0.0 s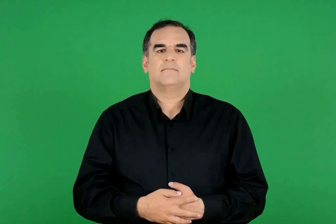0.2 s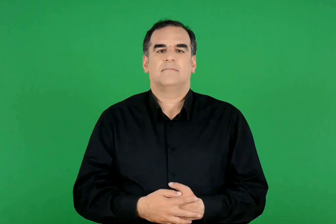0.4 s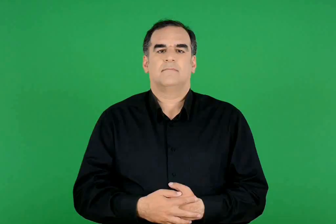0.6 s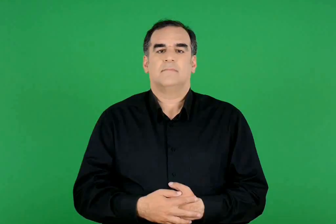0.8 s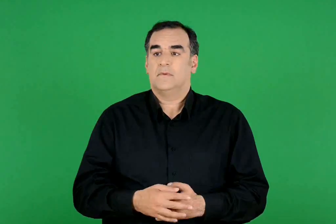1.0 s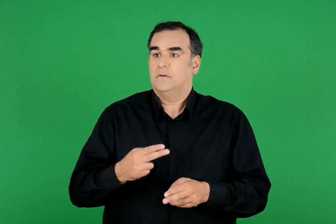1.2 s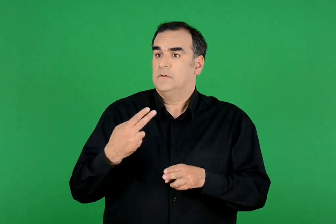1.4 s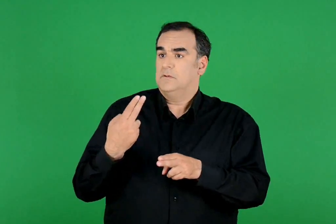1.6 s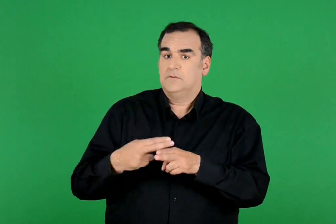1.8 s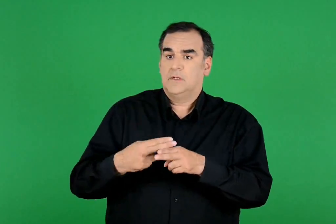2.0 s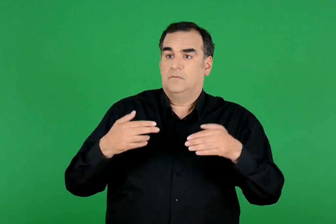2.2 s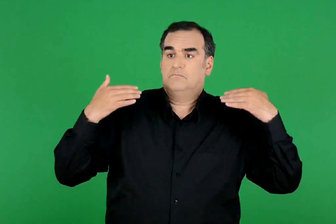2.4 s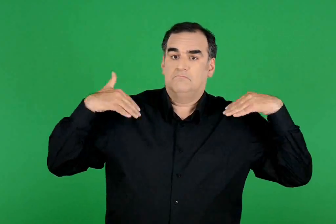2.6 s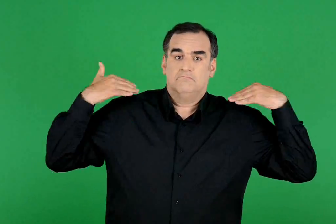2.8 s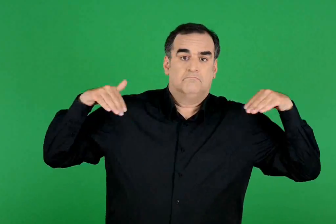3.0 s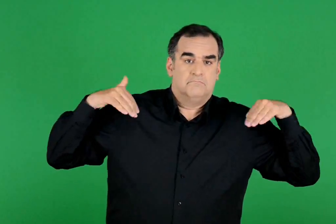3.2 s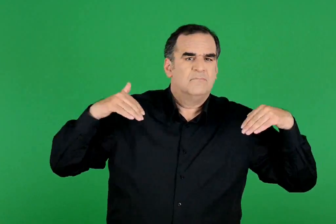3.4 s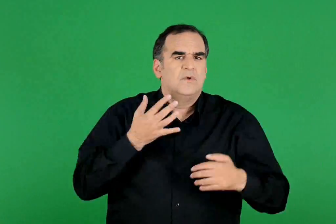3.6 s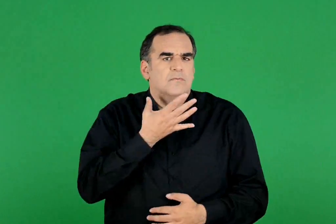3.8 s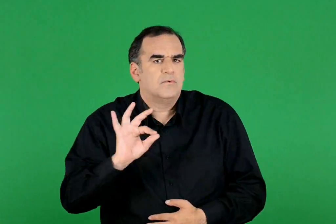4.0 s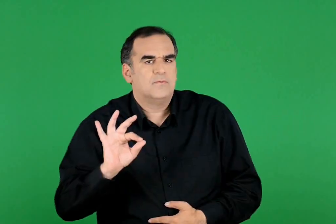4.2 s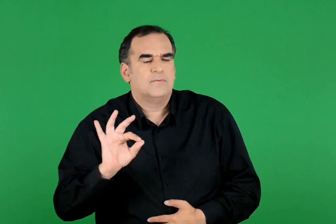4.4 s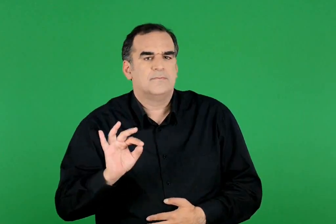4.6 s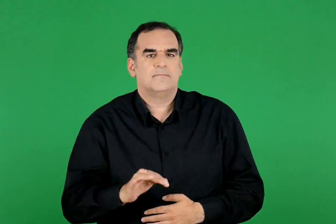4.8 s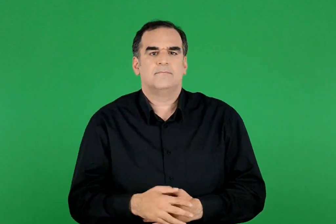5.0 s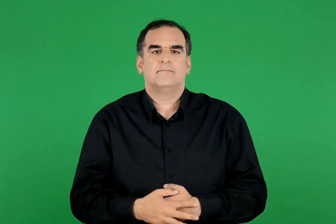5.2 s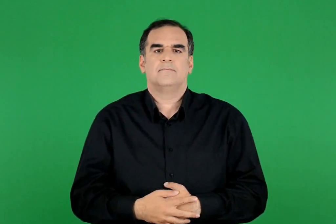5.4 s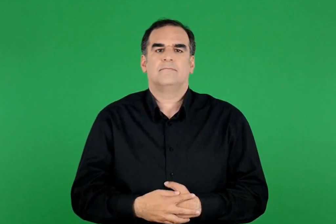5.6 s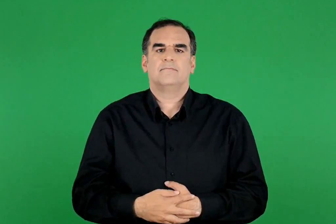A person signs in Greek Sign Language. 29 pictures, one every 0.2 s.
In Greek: γιατί , άραγε , είναι σημαντικό να αθλούμαστε ;
